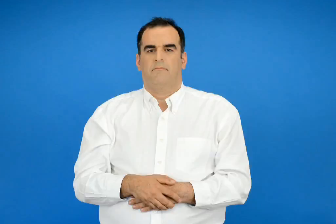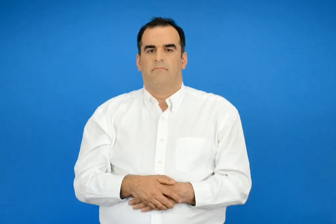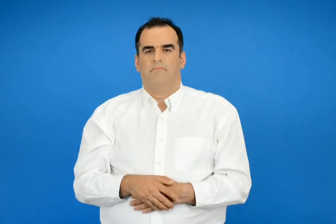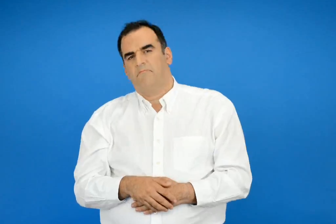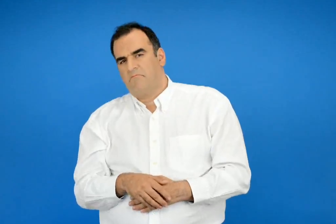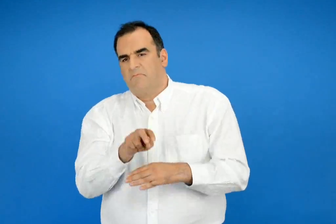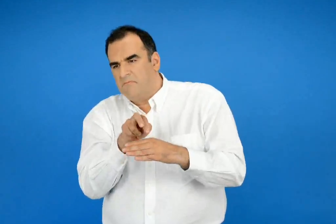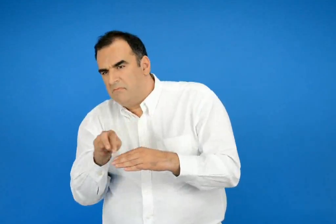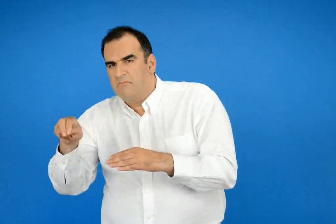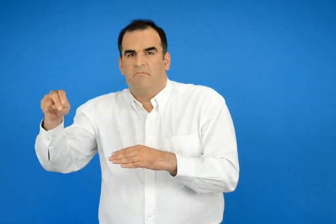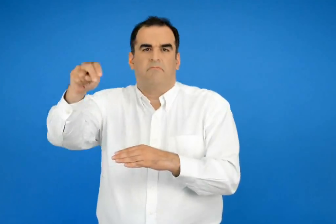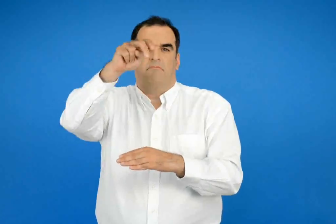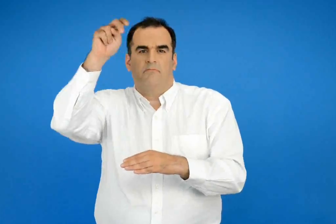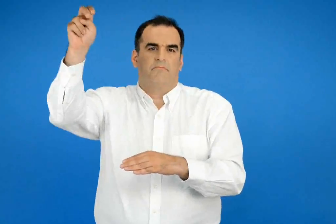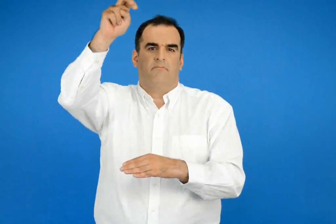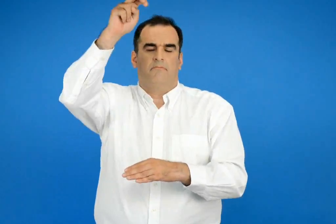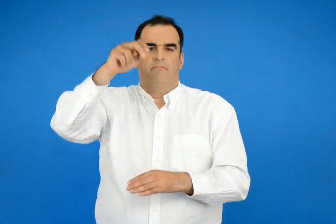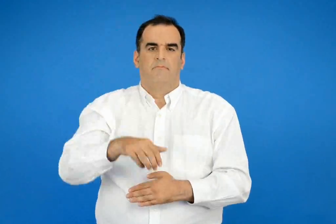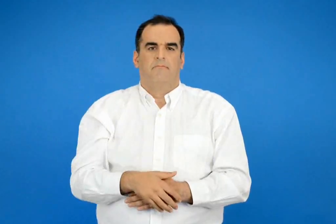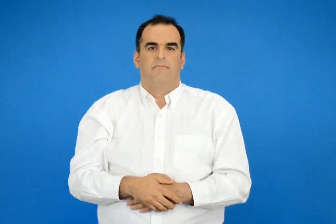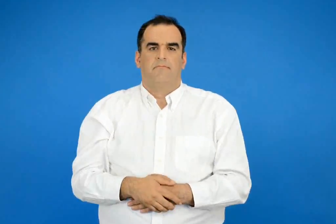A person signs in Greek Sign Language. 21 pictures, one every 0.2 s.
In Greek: ας ανέβουμε από τις σκάλες
